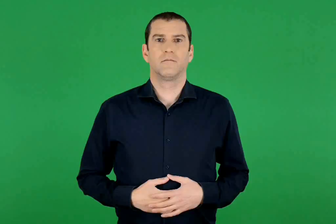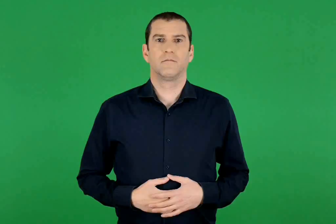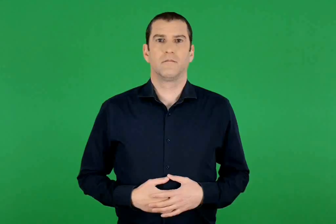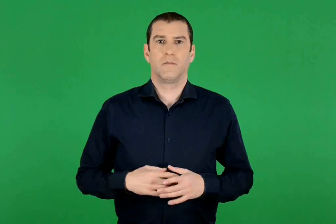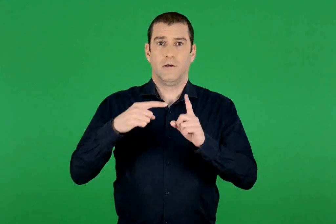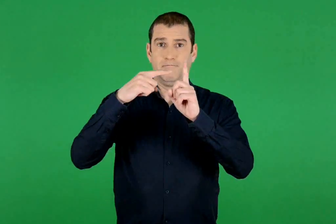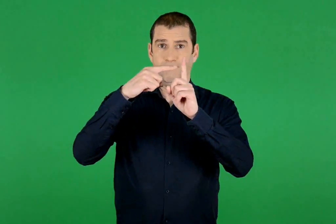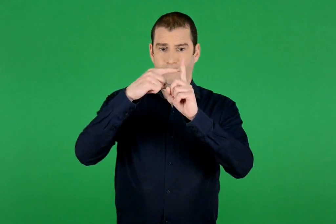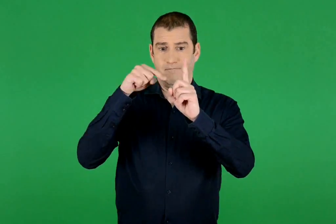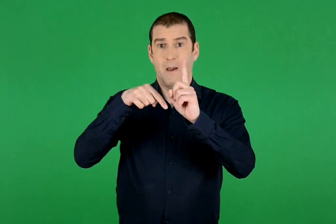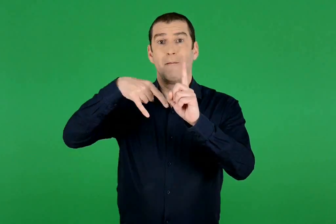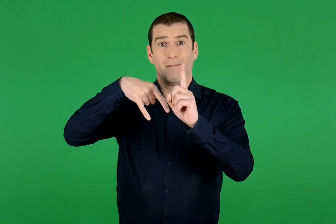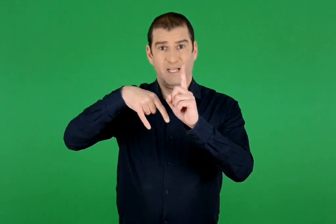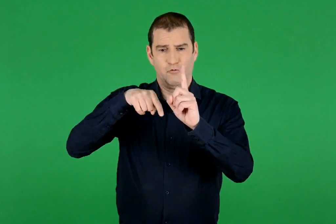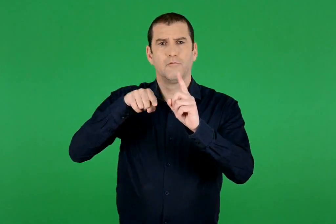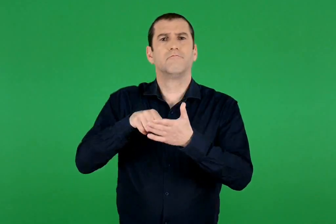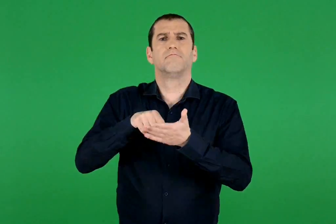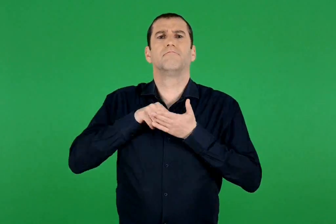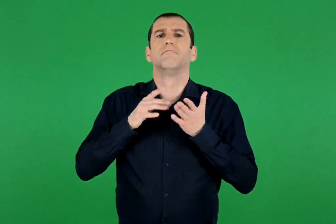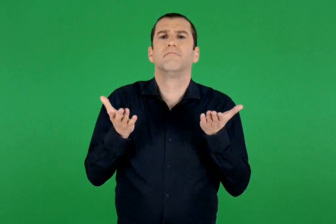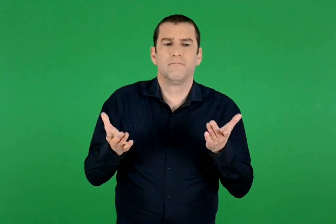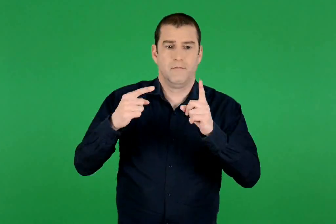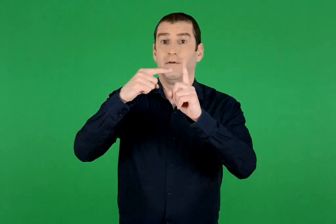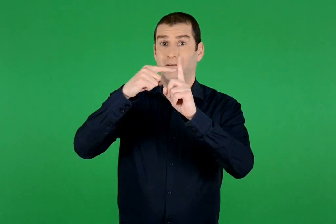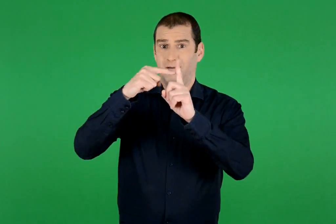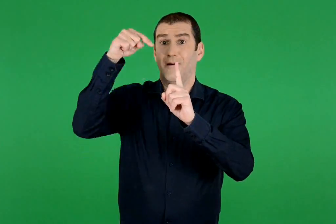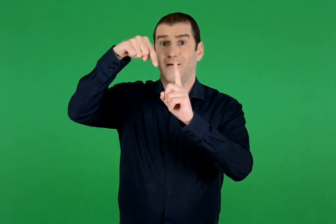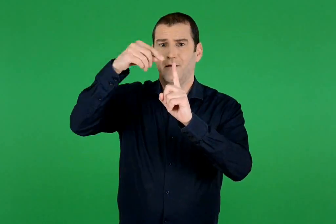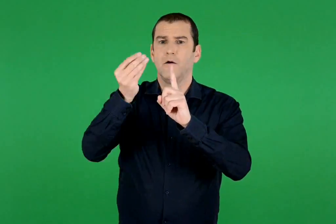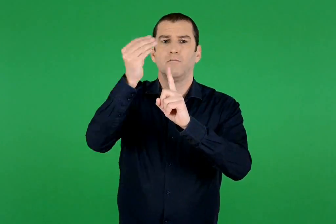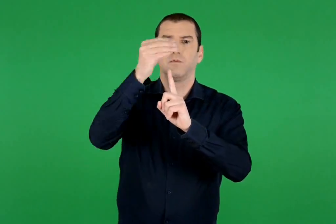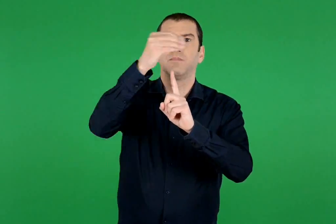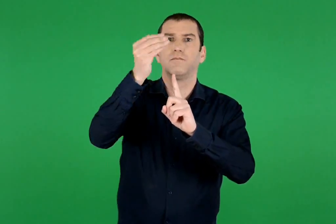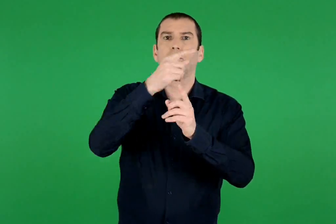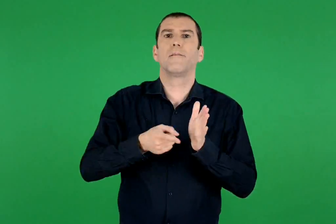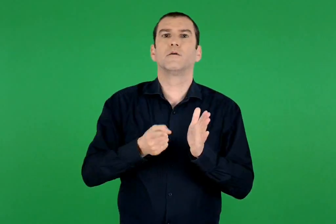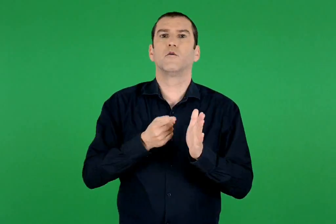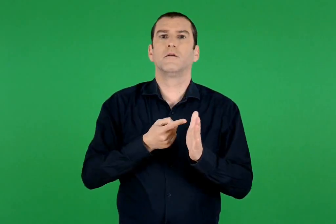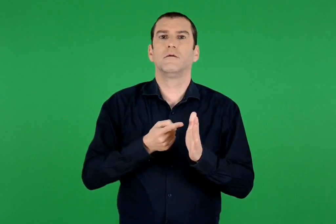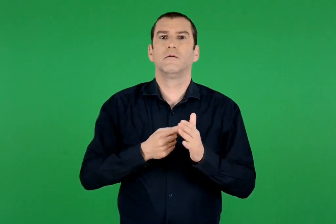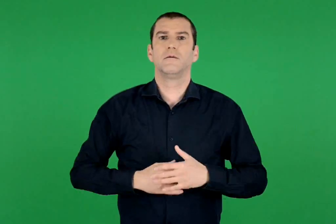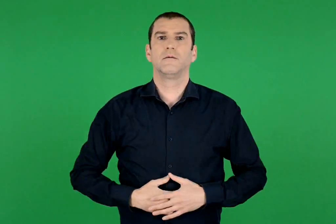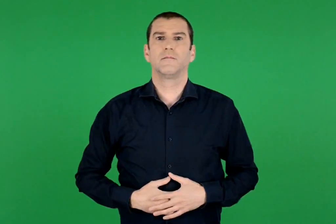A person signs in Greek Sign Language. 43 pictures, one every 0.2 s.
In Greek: το πηλίκο δείχνει πόσες φορές ο μικρός αριθμός χωράει στον μεγάλο
